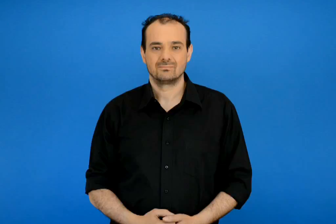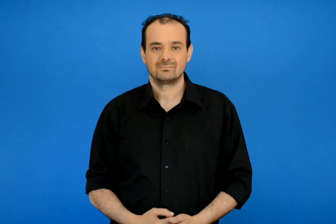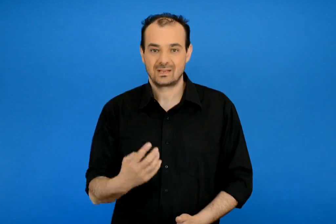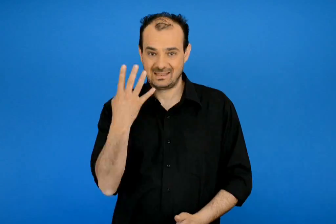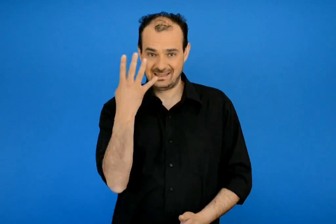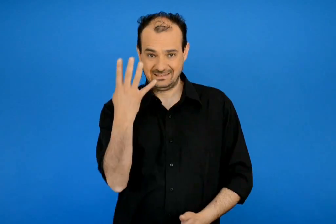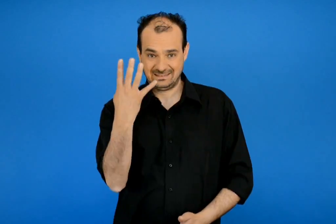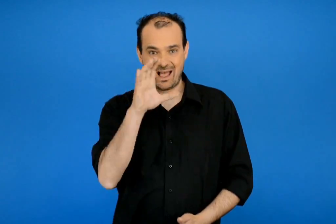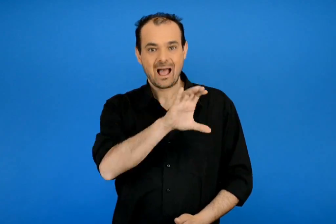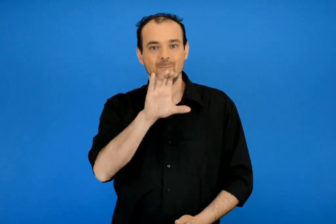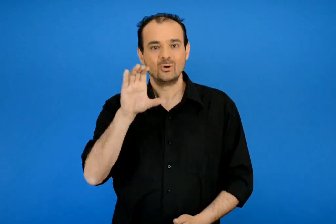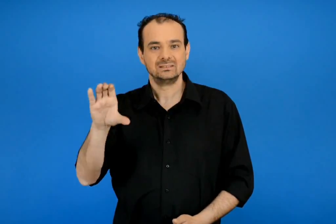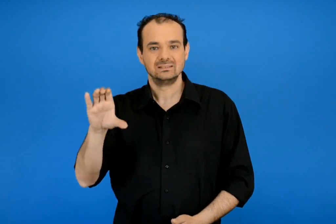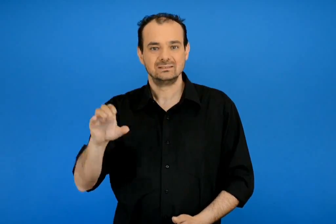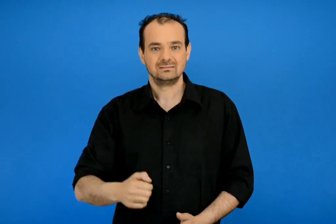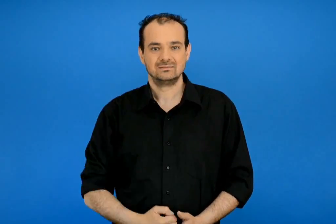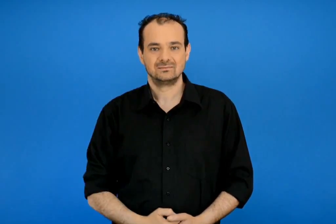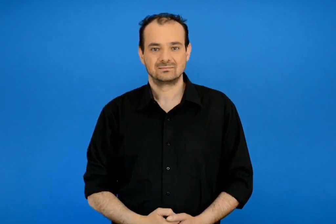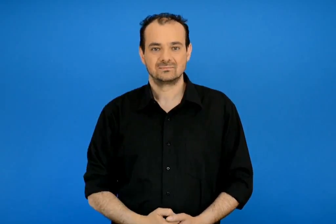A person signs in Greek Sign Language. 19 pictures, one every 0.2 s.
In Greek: οι τέσσερις εποχές
